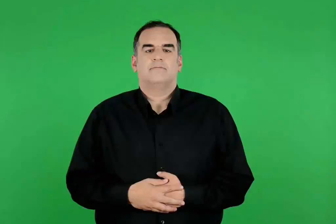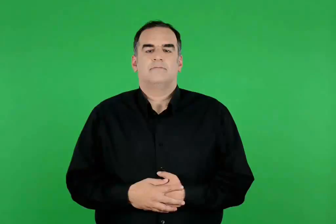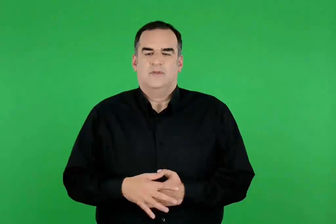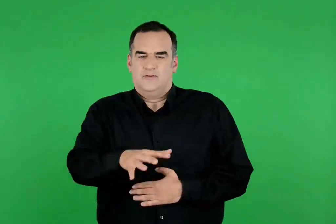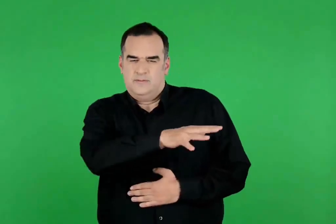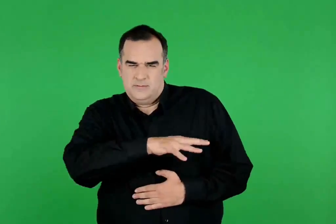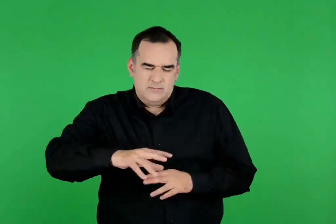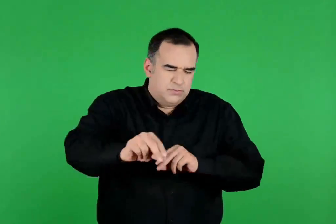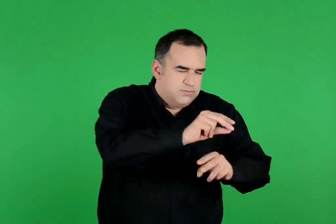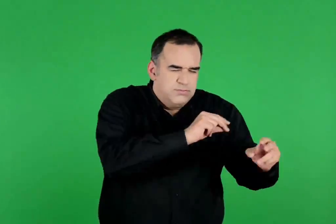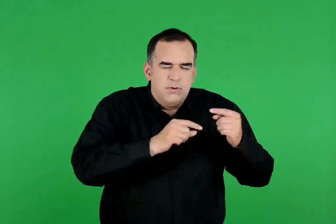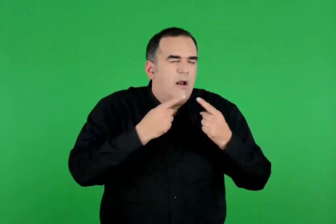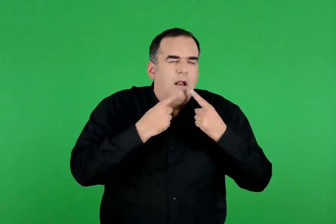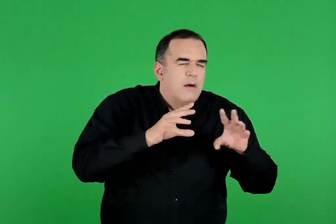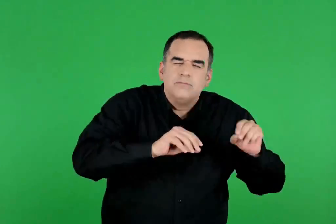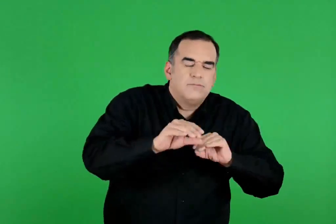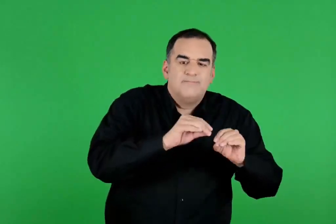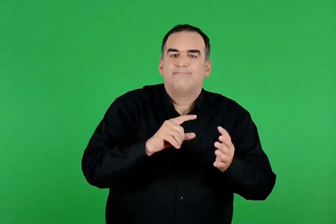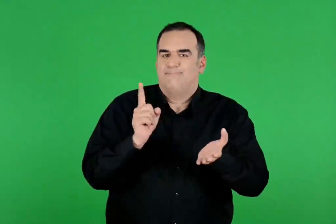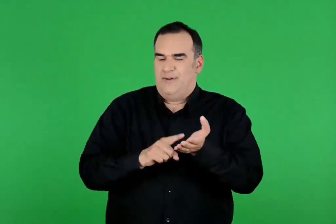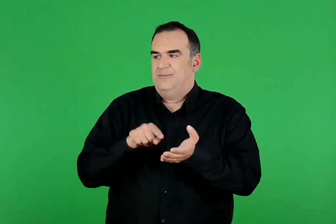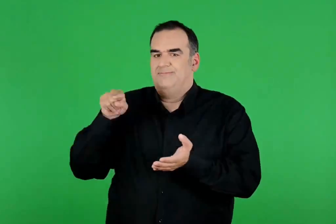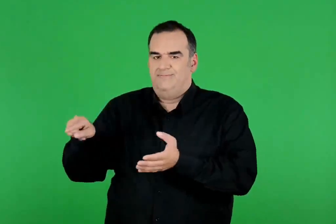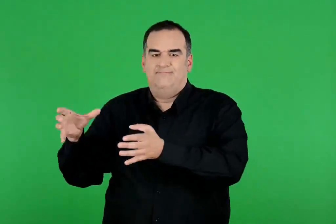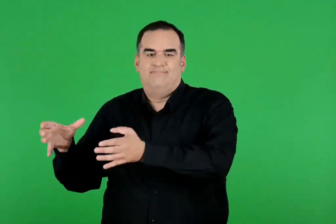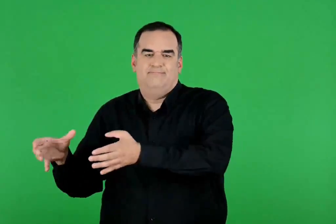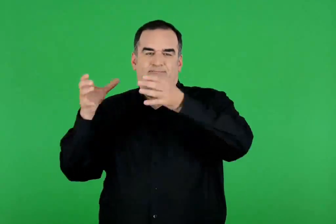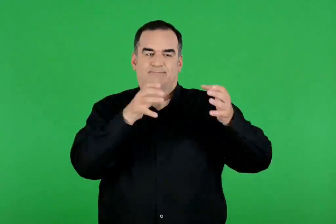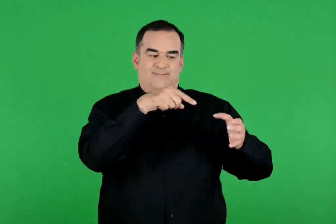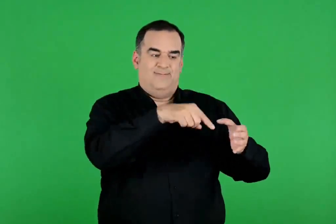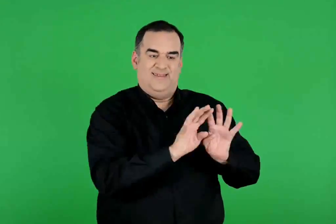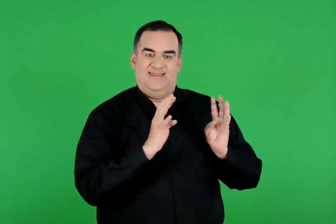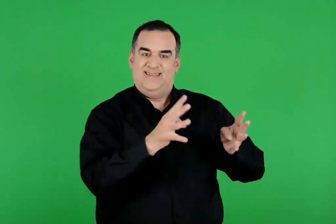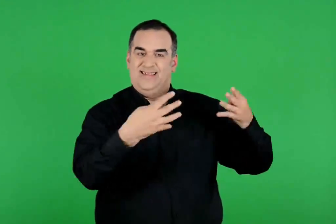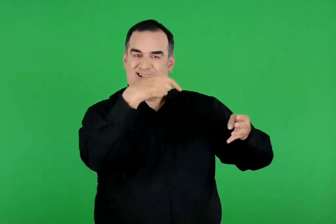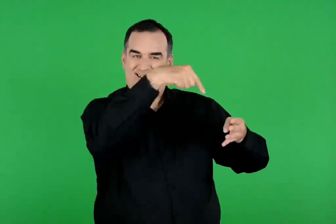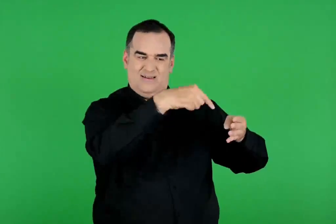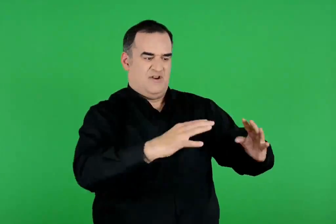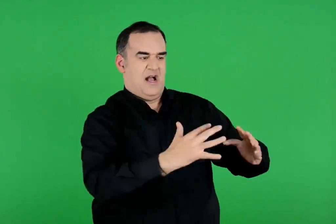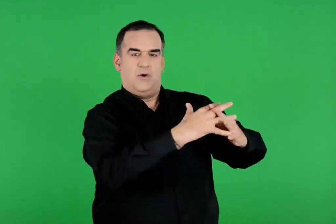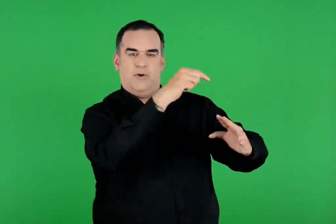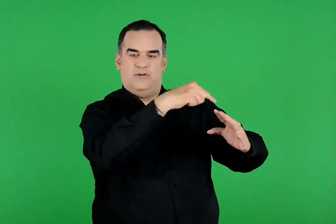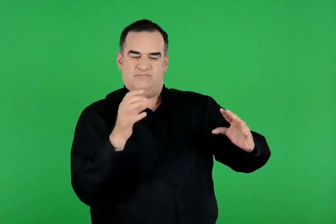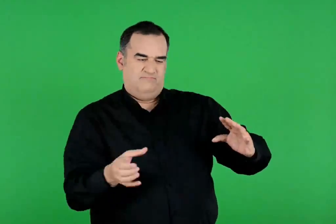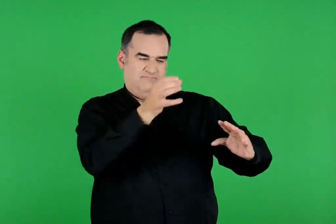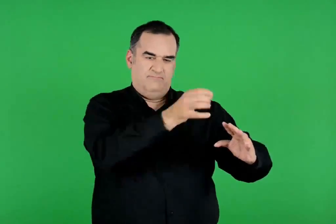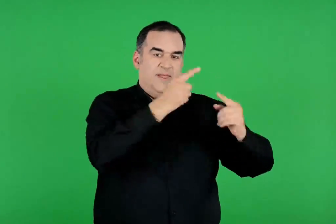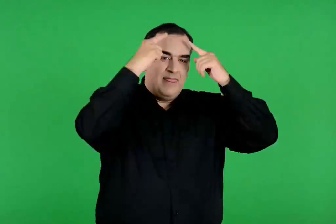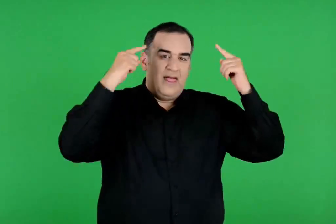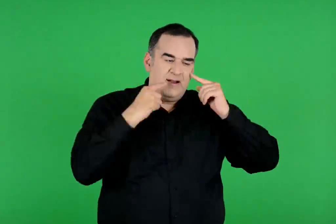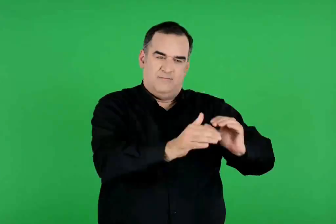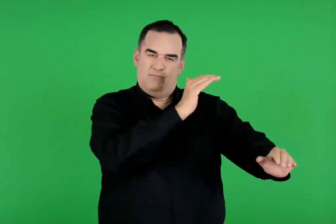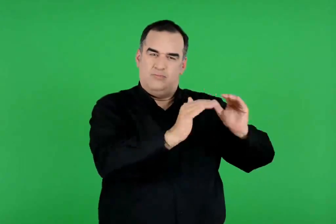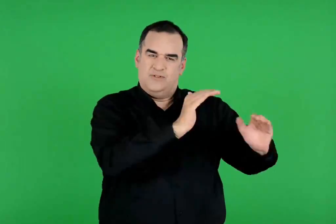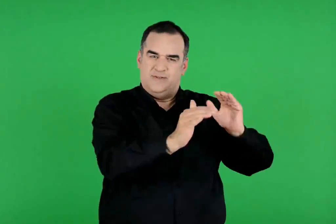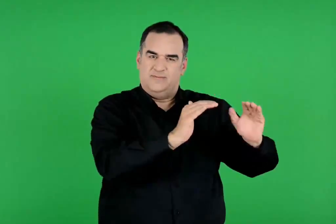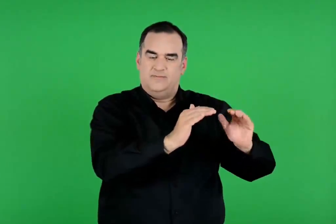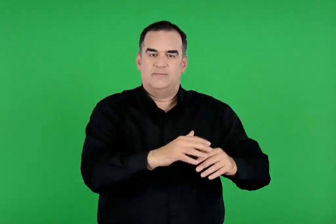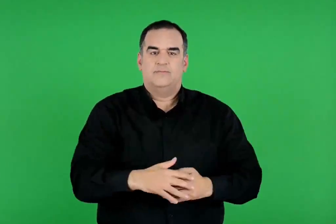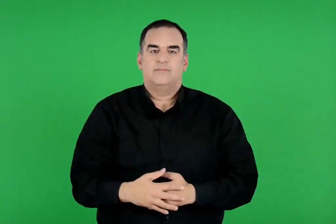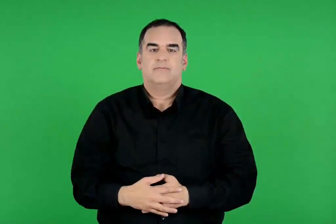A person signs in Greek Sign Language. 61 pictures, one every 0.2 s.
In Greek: πολλοί έλεγαν πως έπρεπε να το ανεβάσουν στην ακρόπολη της τροίας , για να τους προστατεύει η θεά
